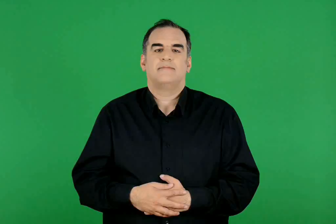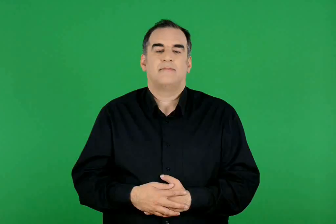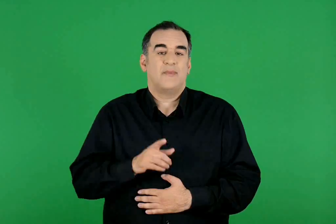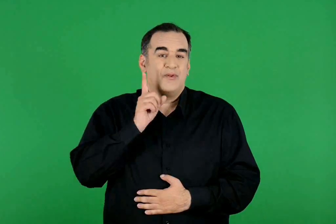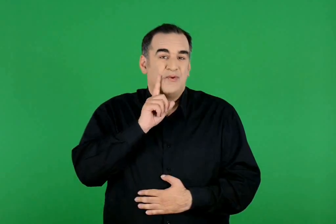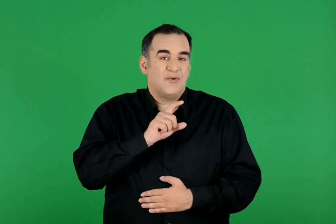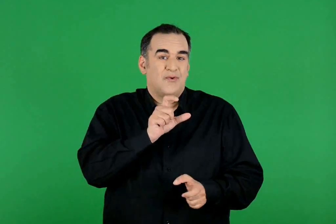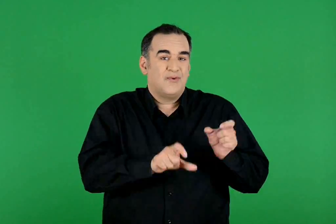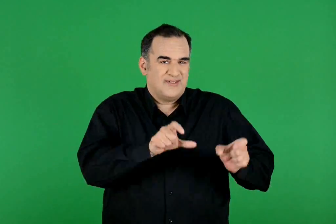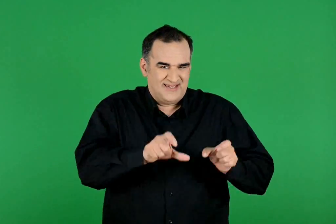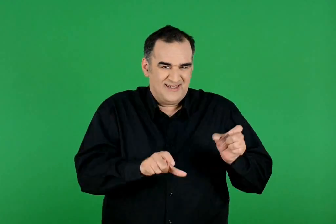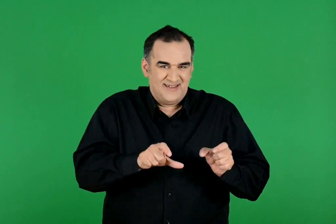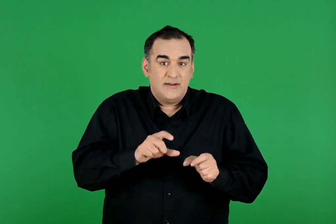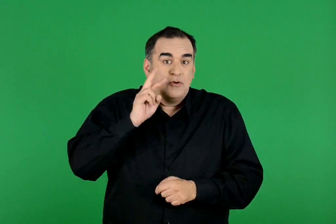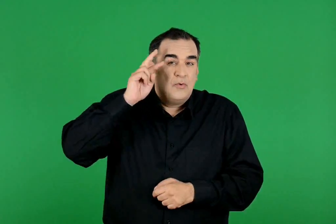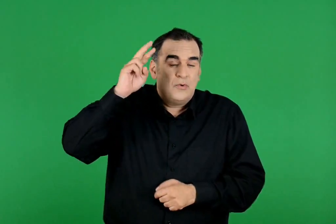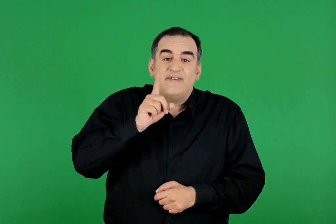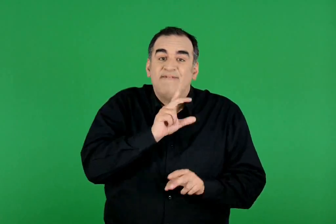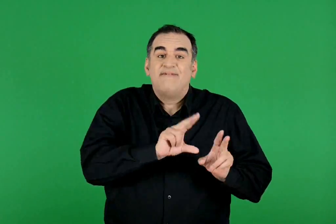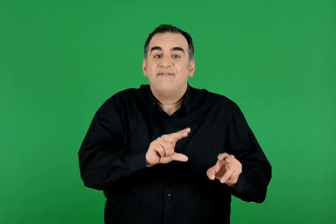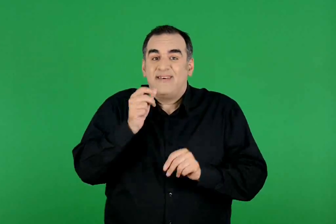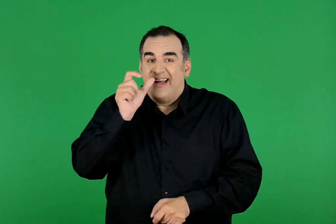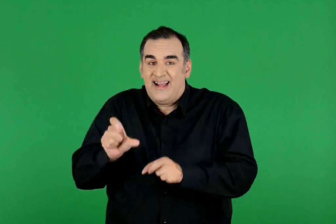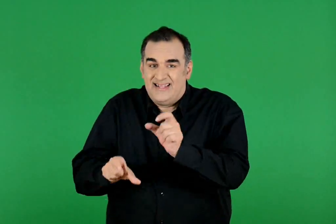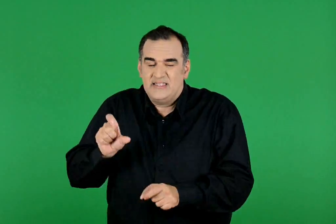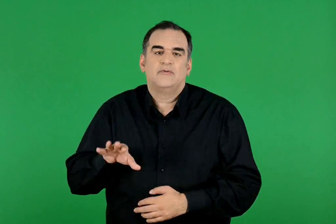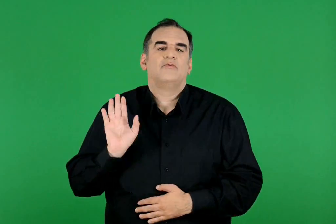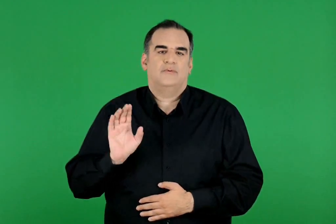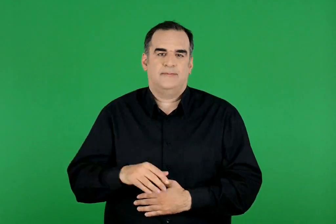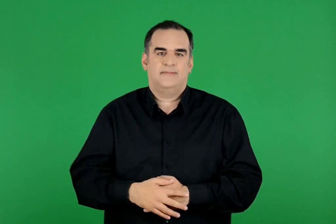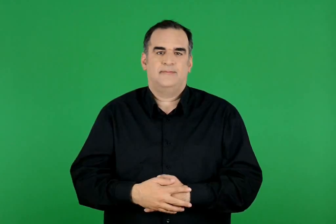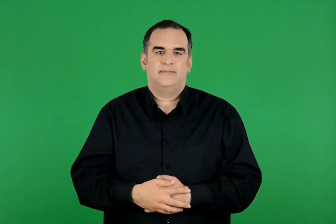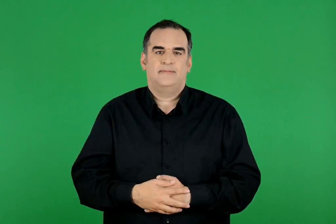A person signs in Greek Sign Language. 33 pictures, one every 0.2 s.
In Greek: τα κορίτσια δεν είναι τόσο έξυπνα όσο τα αγόρια
